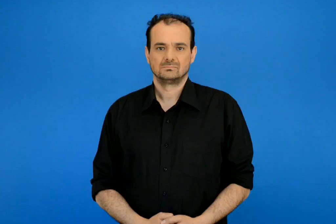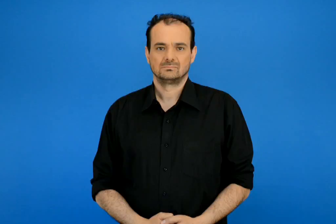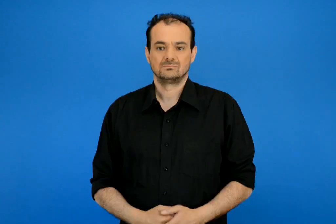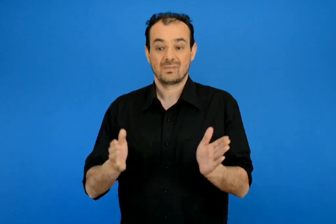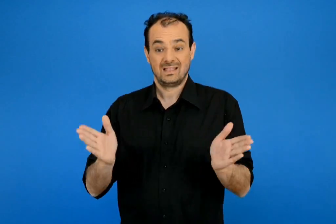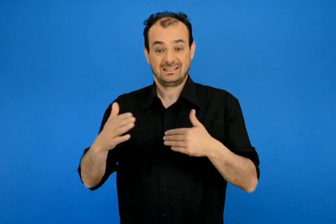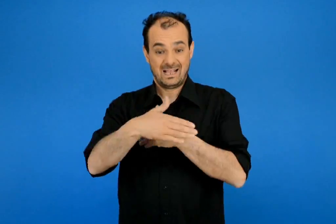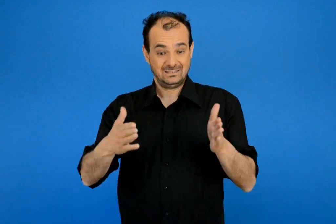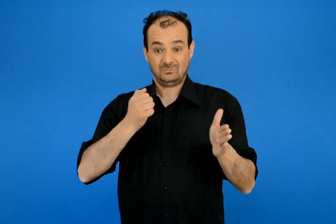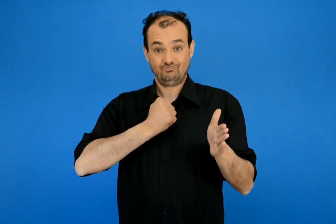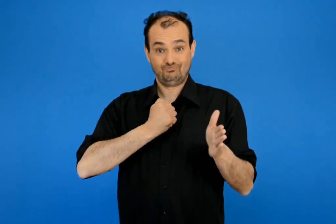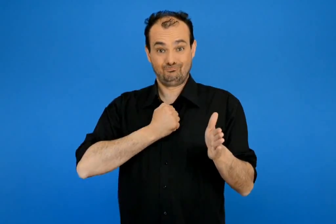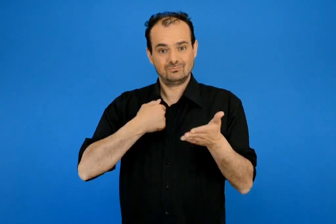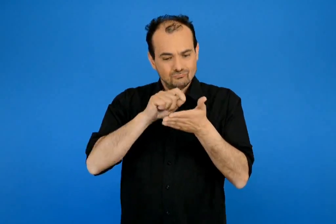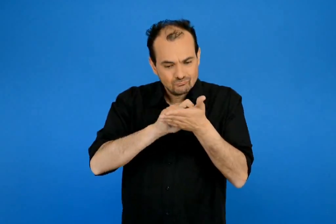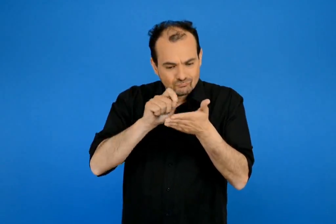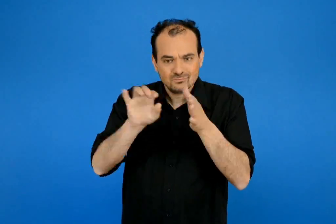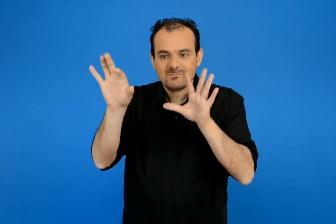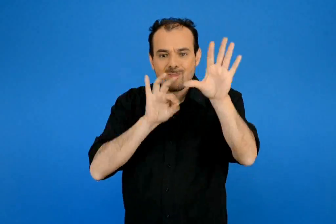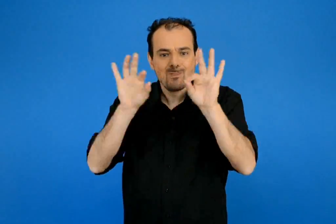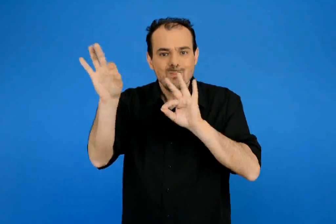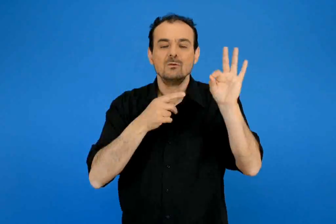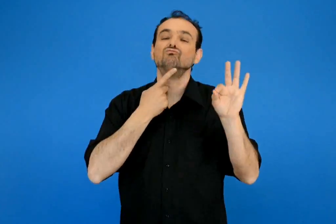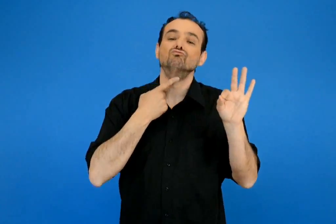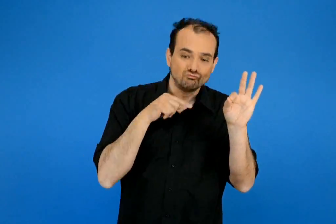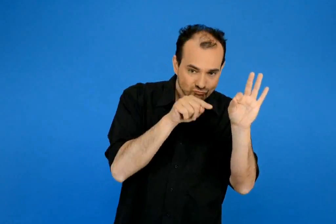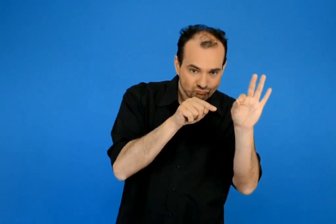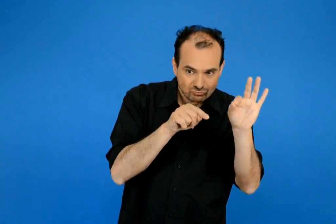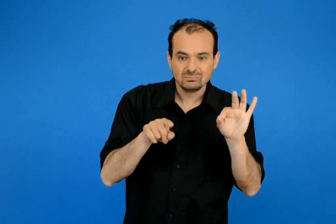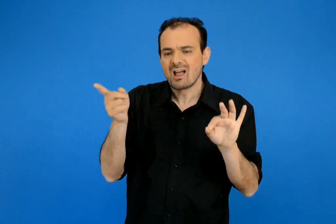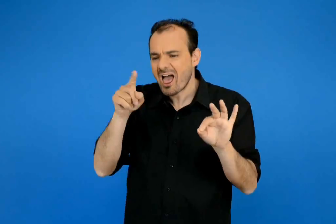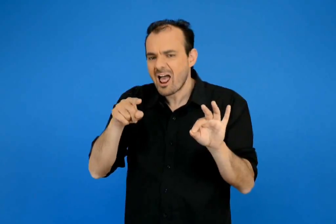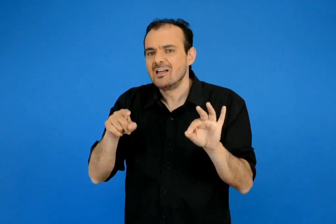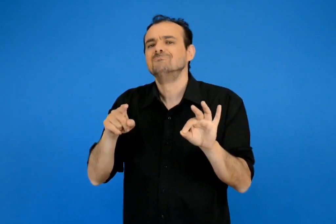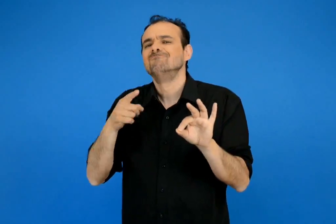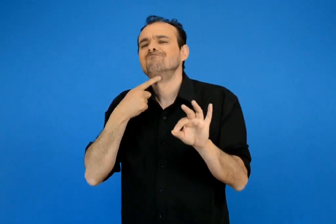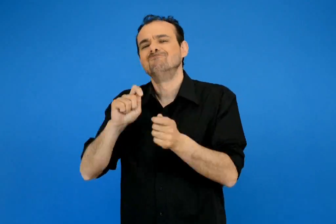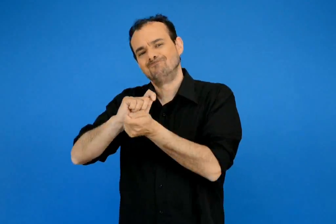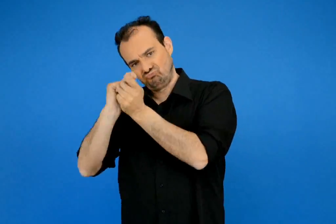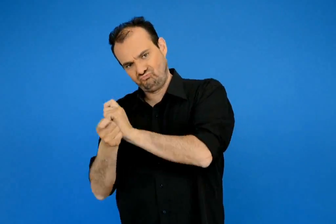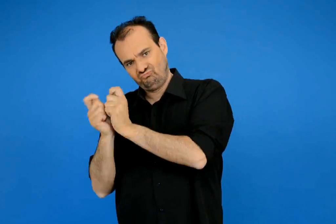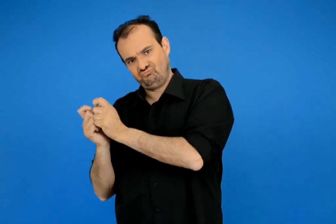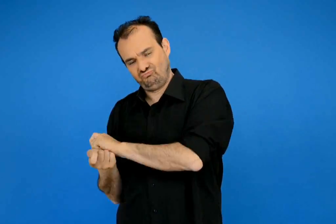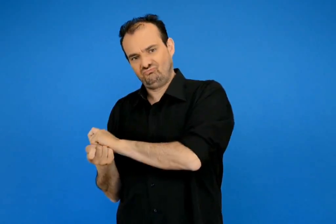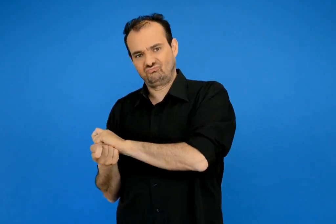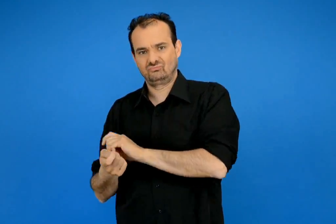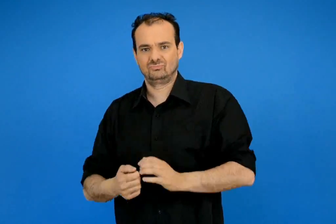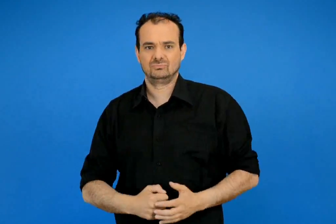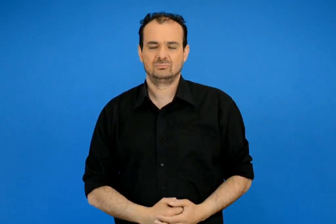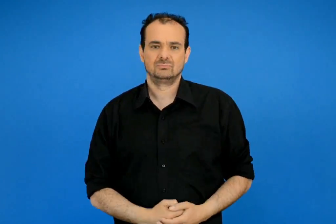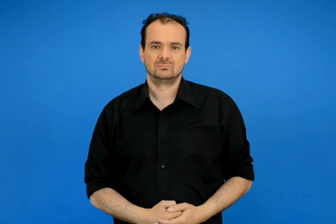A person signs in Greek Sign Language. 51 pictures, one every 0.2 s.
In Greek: γραφώ μερικά πράγματα που μου αρέσουν στην τάξη μου και άλλα που θα ήθελα να αλλάξουν
